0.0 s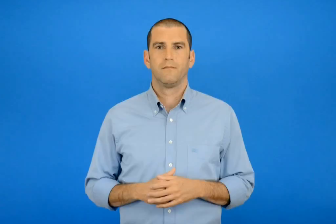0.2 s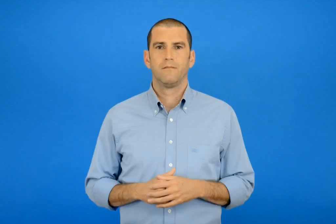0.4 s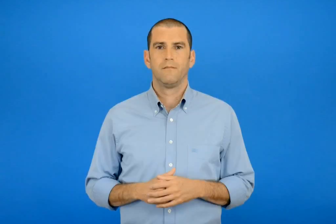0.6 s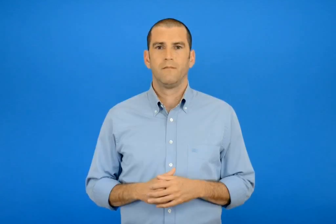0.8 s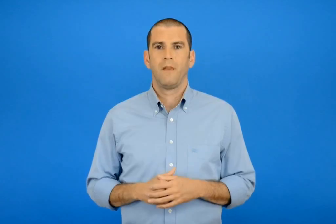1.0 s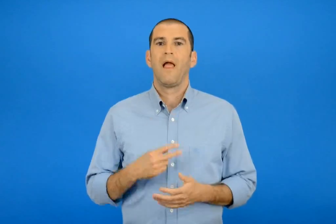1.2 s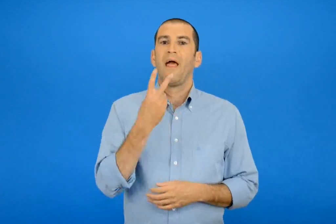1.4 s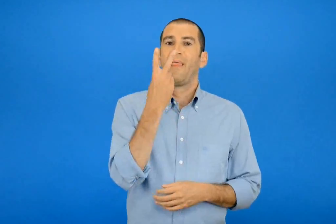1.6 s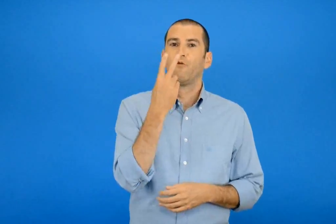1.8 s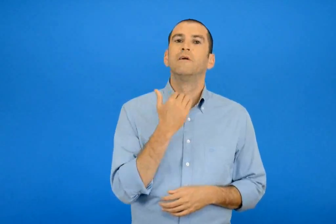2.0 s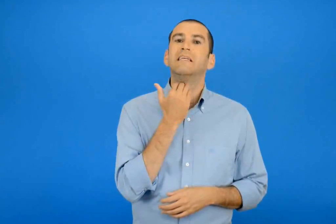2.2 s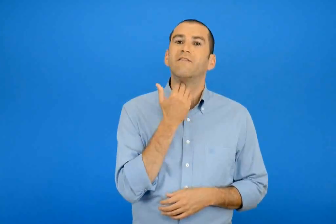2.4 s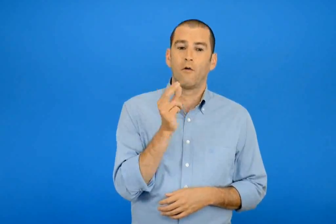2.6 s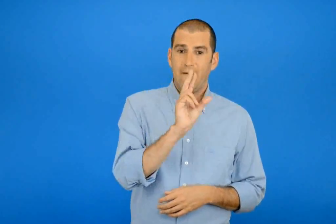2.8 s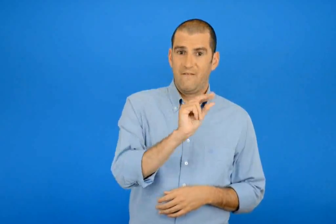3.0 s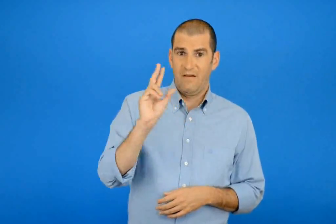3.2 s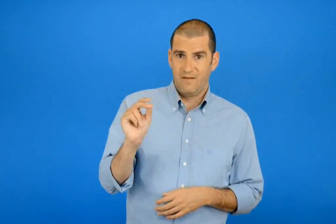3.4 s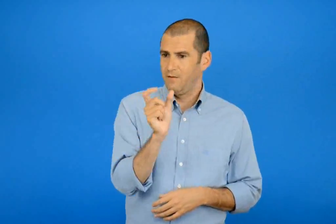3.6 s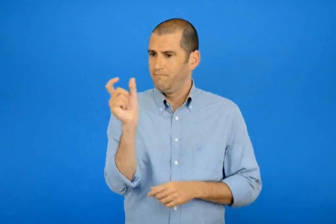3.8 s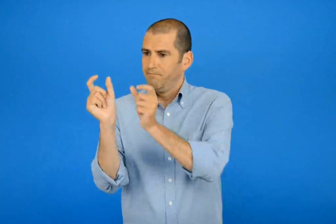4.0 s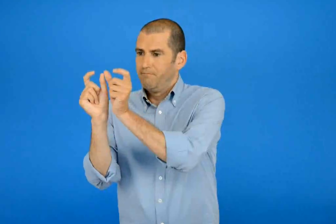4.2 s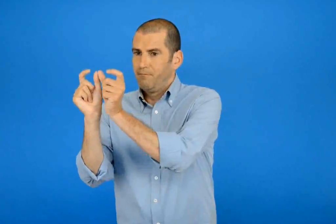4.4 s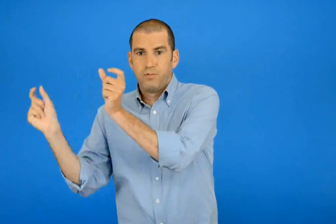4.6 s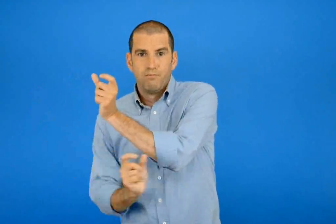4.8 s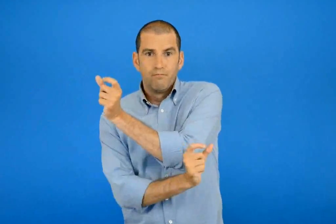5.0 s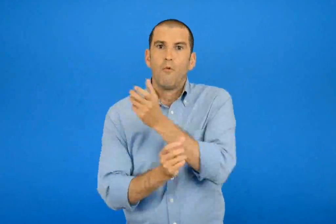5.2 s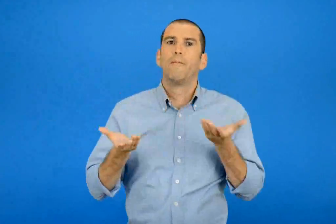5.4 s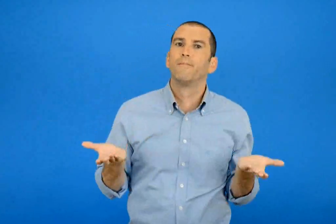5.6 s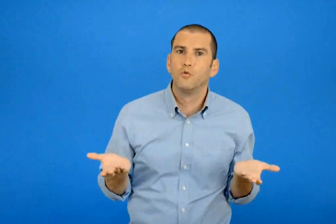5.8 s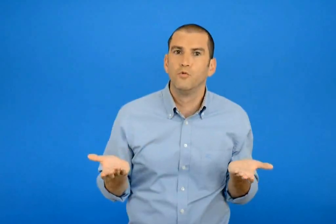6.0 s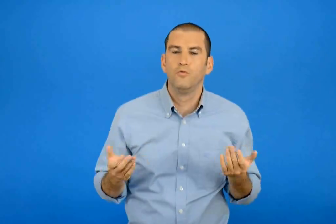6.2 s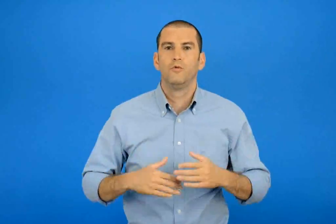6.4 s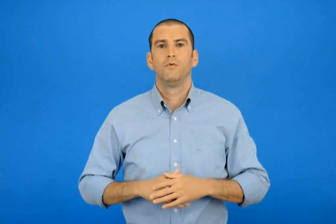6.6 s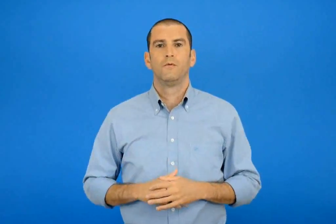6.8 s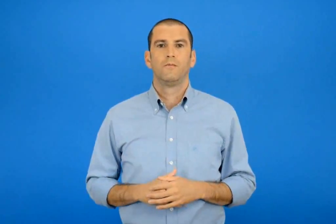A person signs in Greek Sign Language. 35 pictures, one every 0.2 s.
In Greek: πως χωρίζονται δύο όμοια σύμφωνα ;
